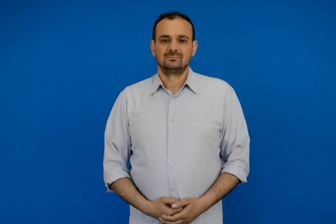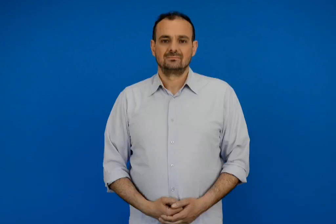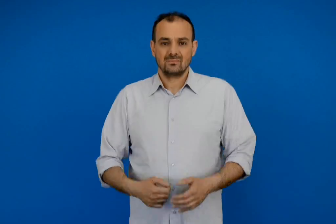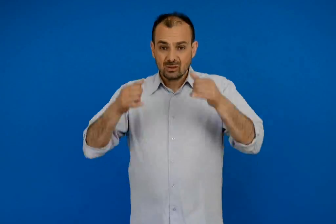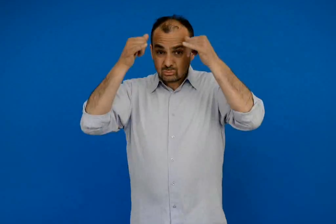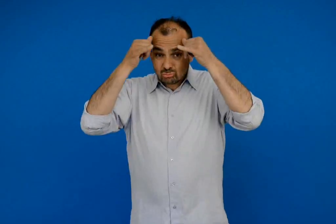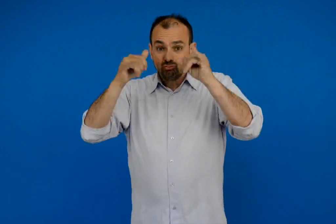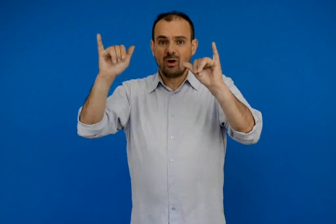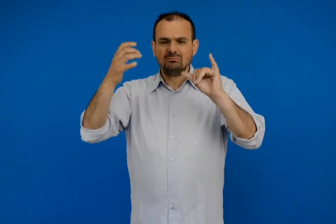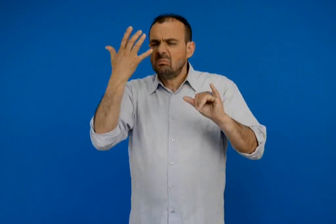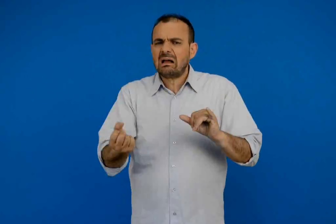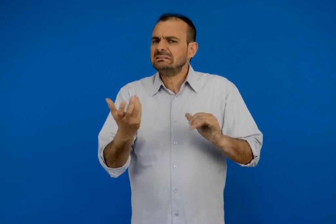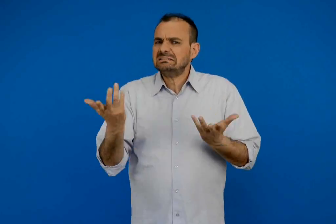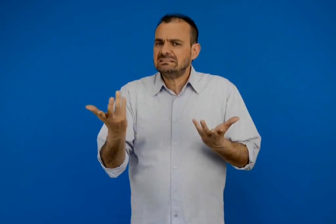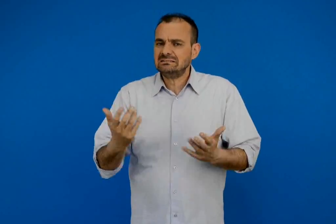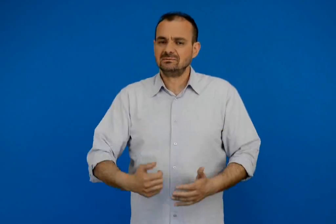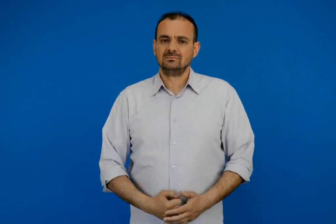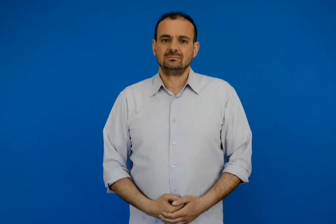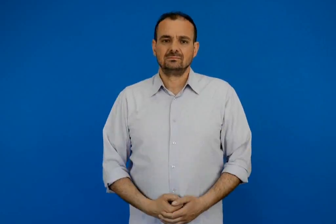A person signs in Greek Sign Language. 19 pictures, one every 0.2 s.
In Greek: τι ζώα έχει ;
